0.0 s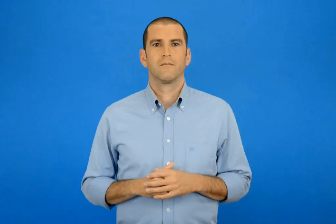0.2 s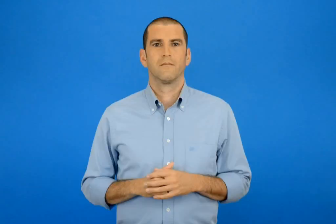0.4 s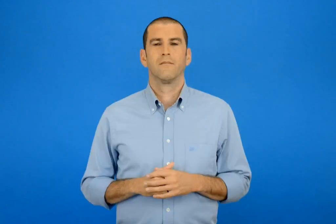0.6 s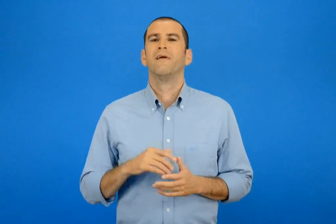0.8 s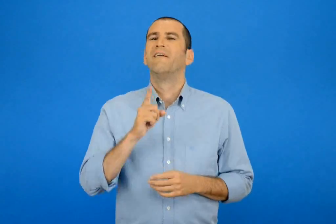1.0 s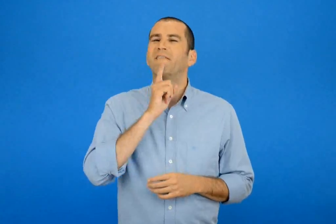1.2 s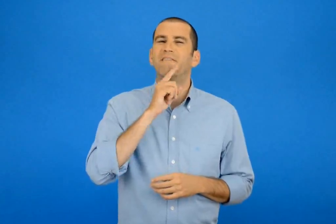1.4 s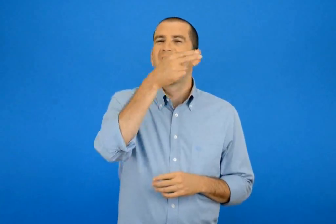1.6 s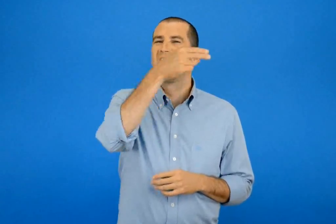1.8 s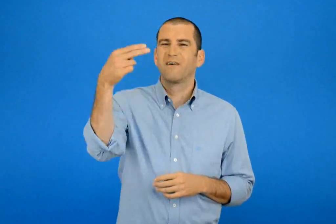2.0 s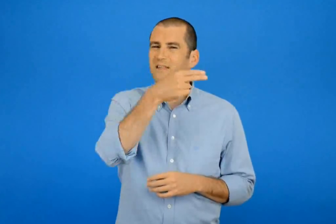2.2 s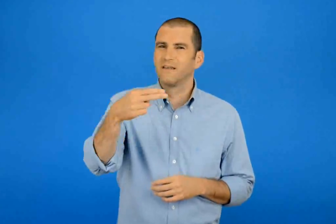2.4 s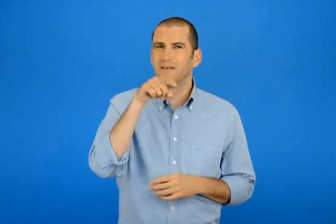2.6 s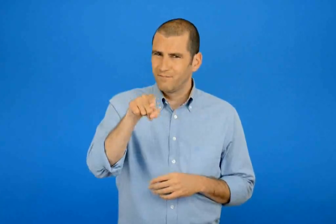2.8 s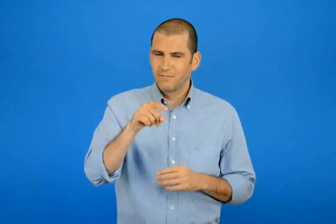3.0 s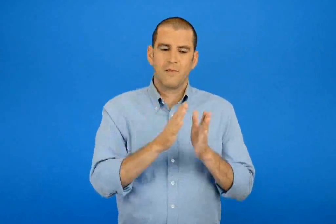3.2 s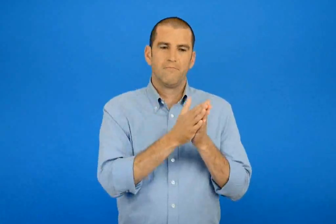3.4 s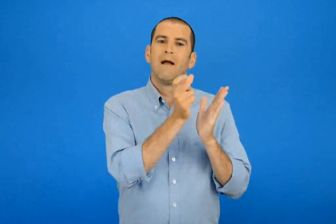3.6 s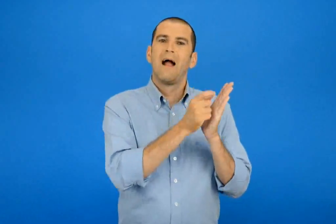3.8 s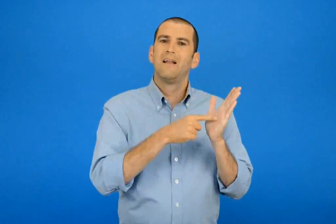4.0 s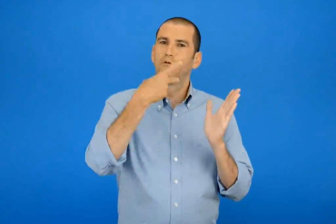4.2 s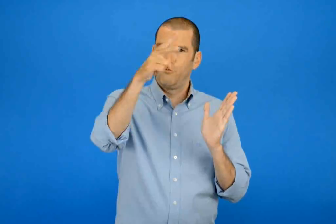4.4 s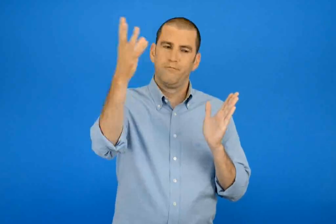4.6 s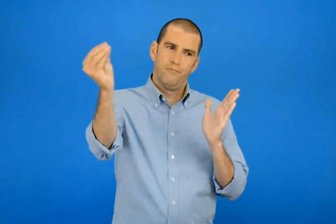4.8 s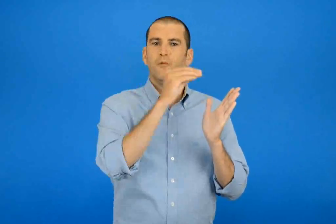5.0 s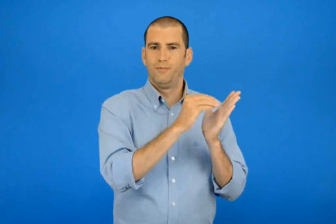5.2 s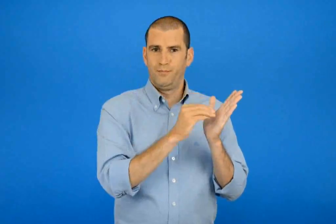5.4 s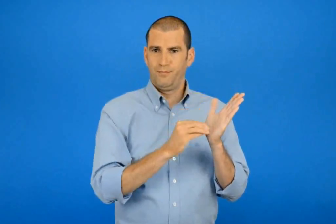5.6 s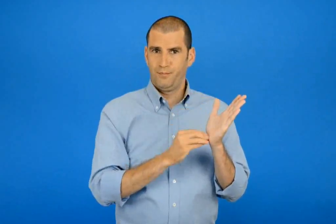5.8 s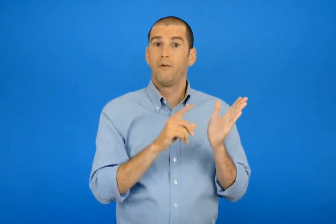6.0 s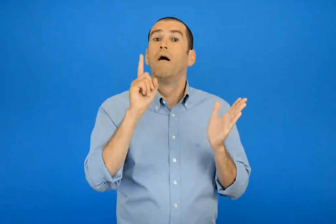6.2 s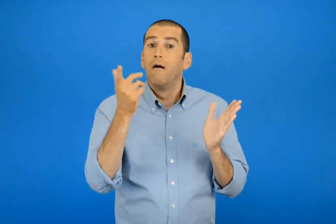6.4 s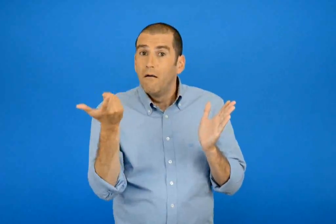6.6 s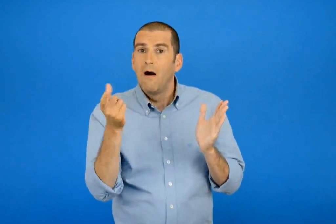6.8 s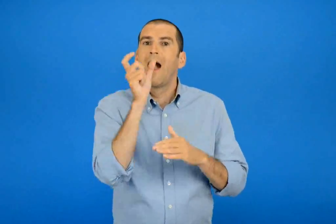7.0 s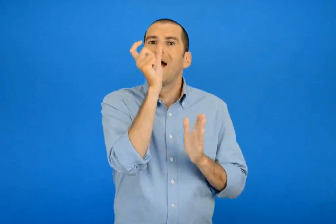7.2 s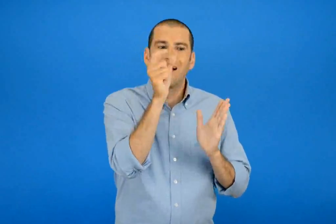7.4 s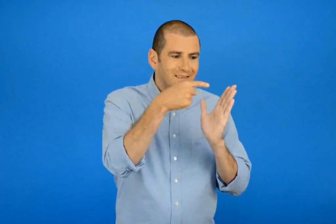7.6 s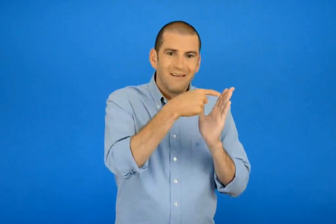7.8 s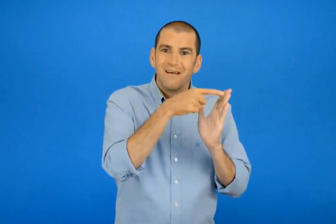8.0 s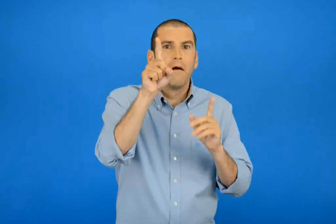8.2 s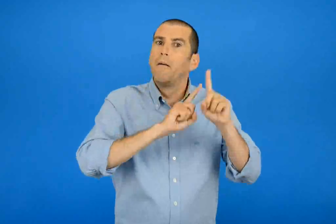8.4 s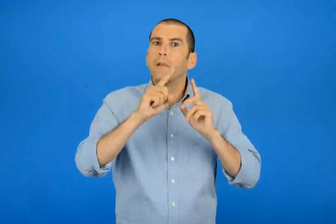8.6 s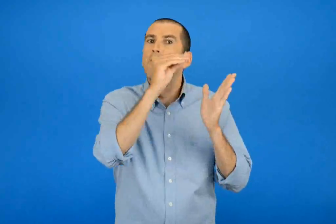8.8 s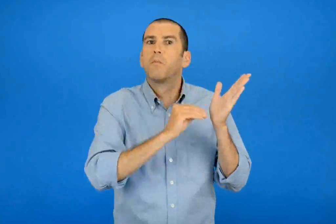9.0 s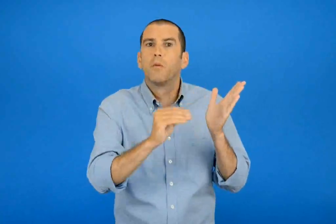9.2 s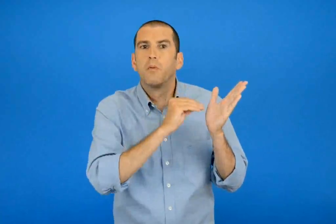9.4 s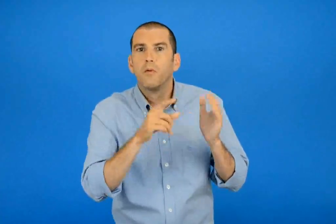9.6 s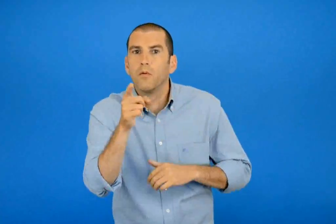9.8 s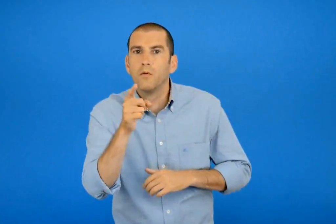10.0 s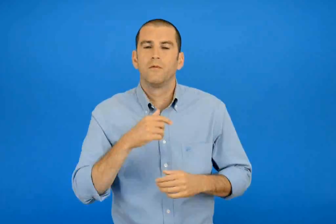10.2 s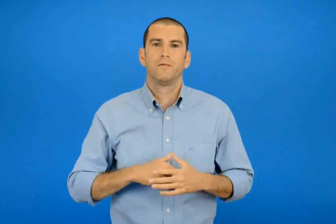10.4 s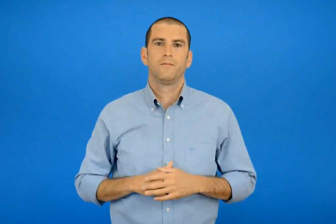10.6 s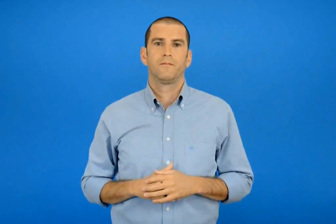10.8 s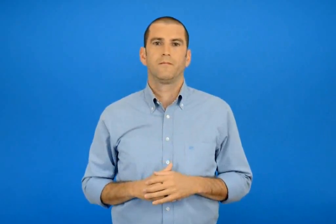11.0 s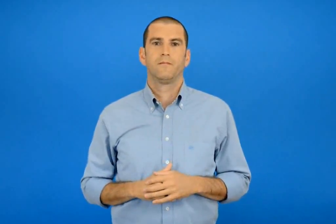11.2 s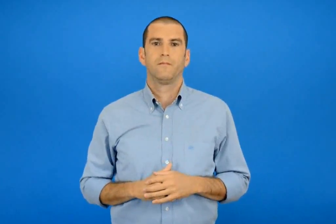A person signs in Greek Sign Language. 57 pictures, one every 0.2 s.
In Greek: πρόσθεσε αυτές τις εκφράσεις στο λεξικό σου σε ποιά λέξη θα τις γράψεις ;
